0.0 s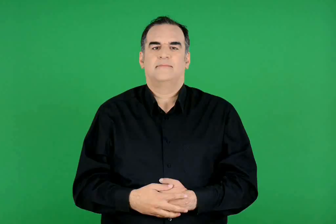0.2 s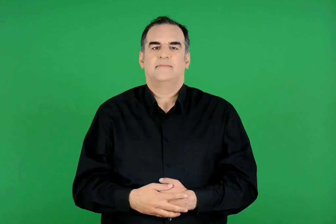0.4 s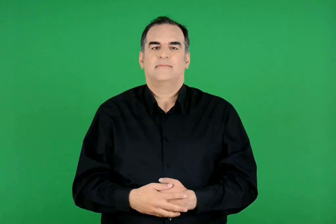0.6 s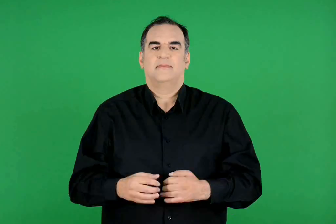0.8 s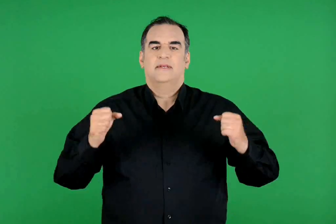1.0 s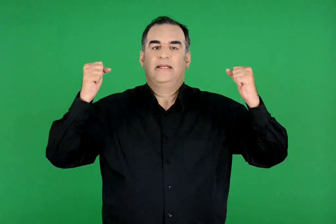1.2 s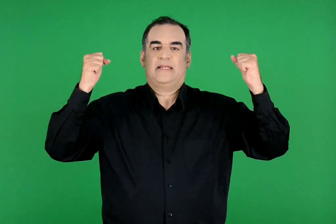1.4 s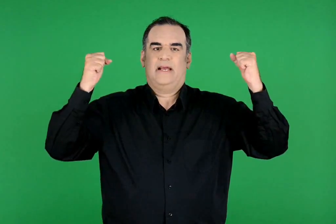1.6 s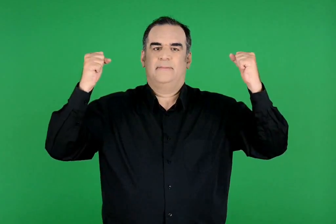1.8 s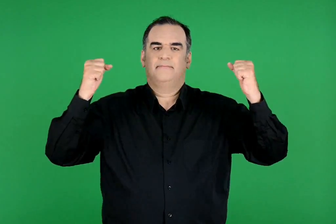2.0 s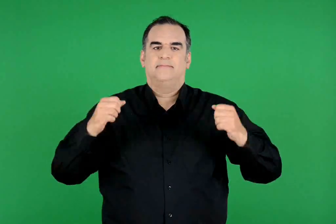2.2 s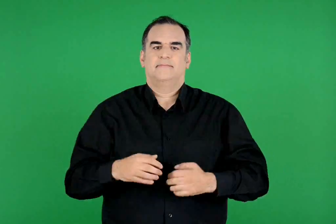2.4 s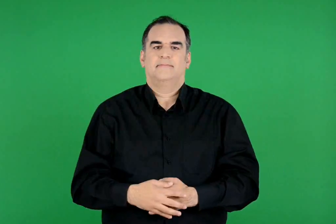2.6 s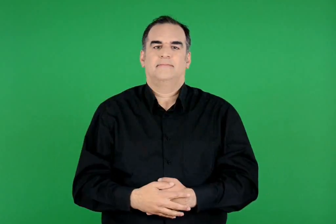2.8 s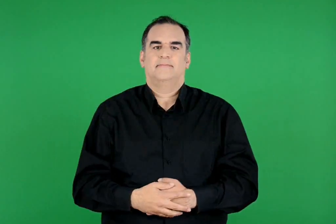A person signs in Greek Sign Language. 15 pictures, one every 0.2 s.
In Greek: υγεία
